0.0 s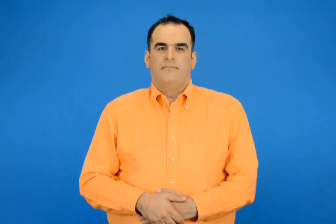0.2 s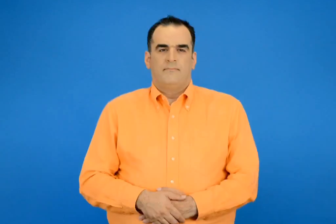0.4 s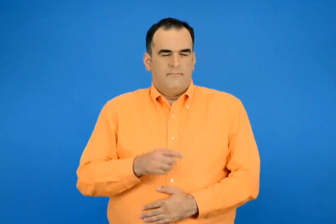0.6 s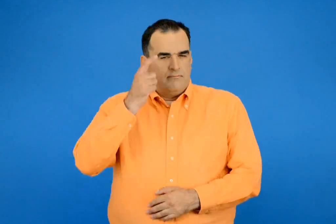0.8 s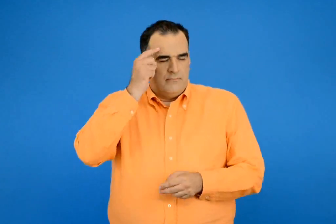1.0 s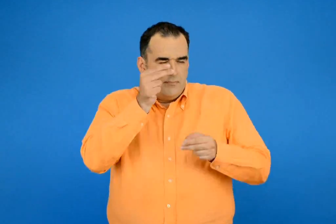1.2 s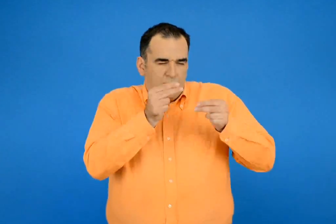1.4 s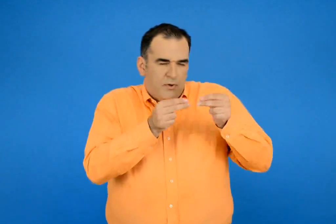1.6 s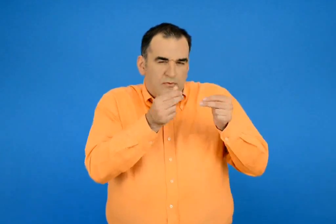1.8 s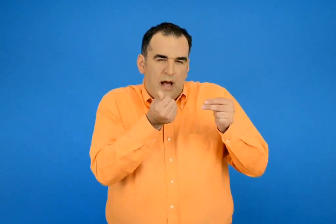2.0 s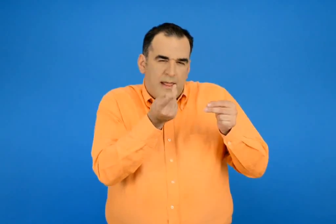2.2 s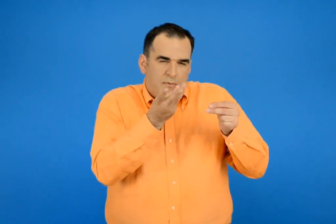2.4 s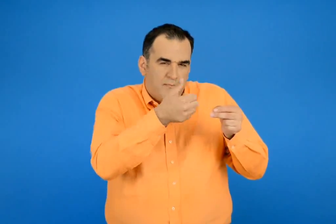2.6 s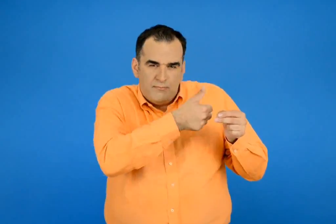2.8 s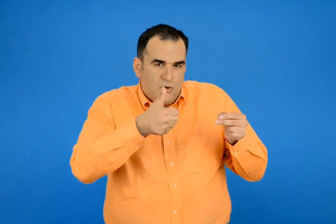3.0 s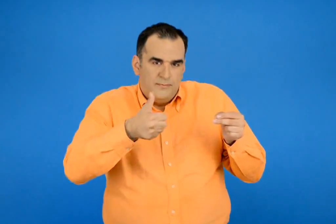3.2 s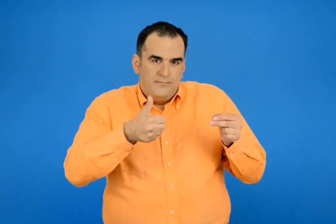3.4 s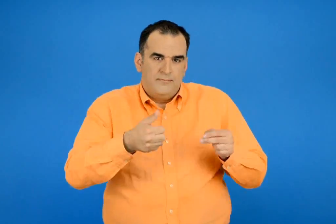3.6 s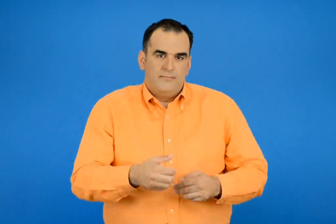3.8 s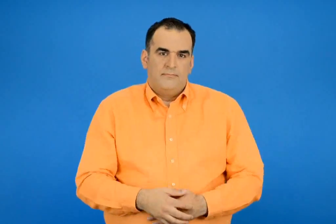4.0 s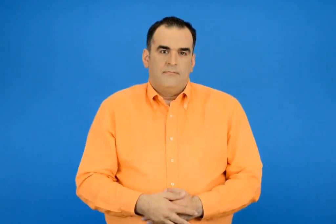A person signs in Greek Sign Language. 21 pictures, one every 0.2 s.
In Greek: υπολογίζω με αριθμούς
